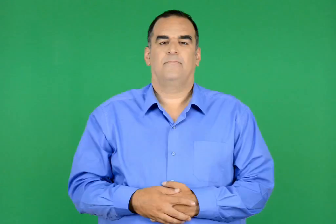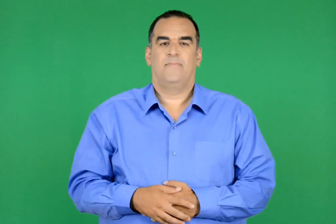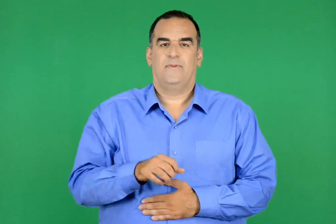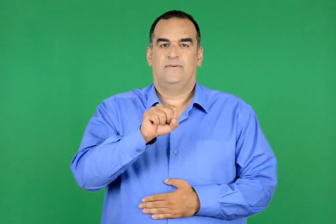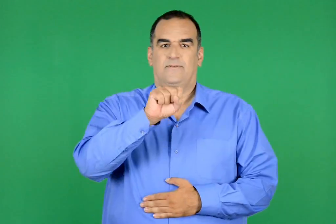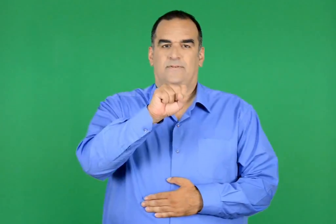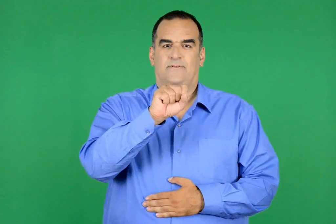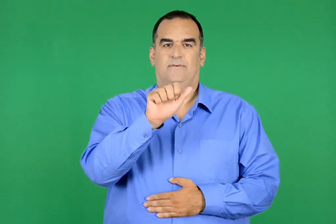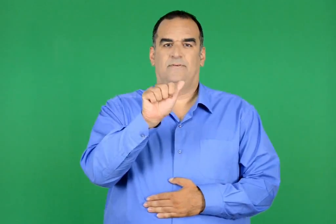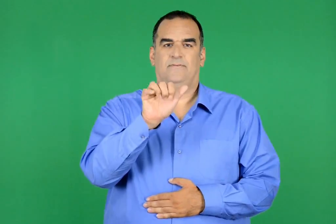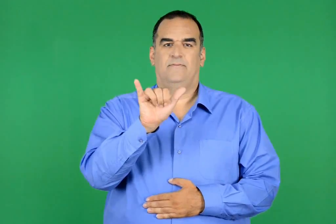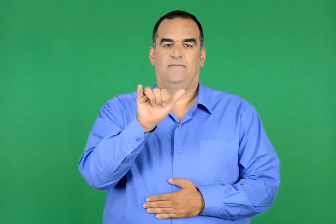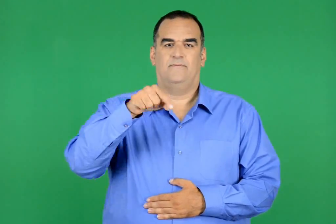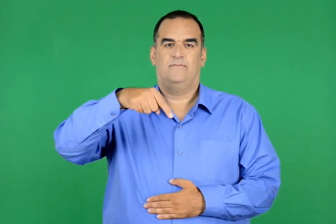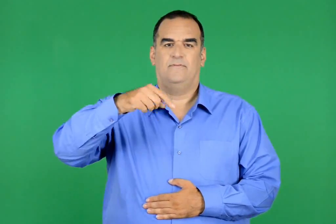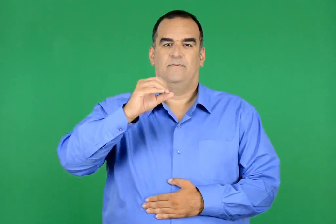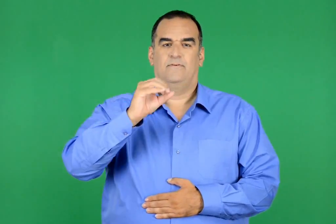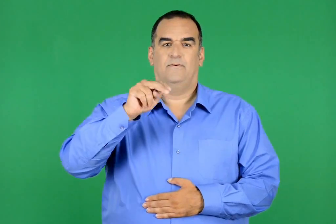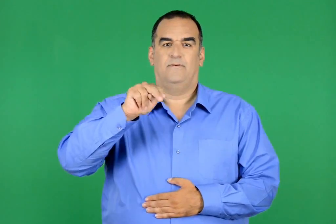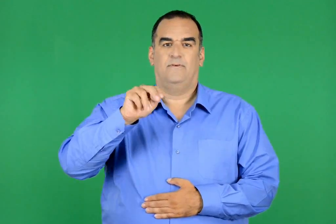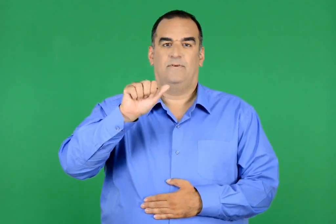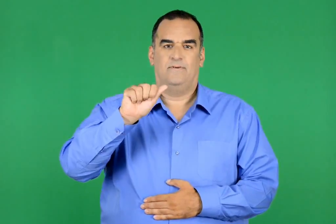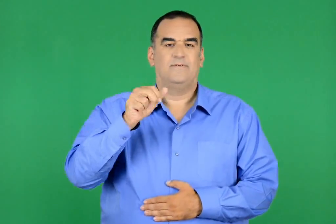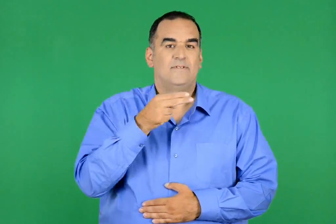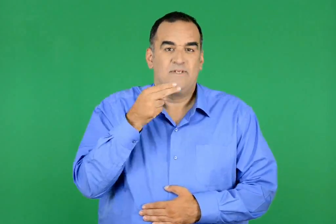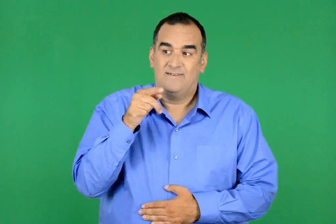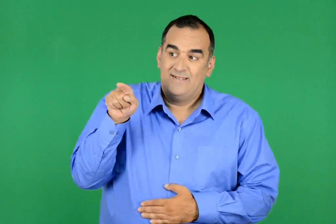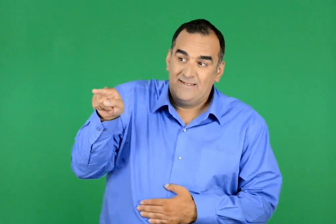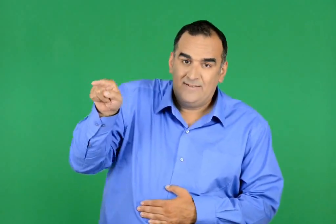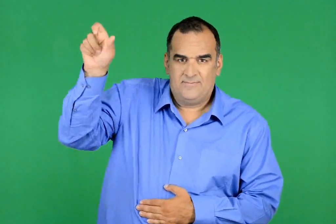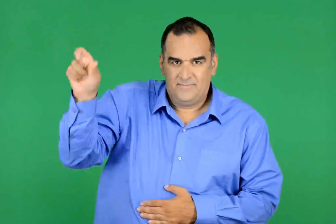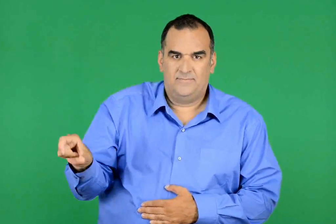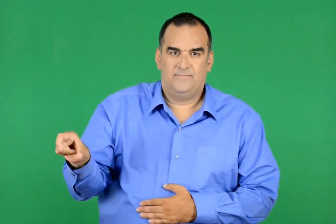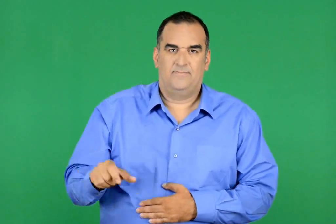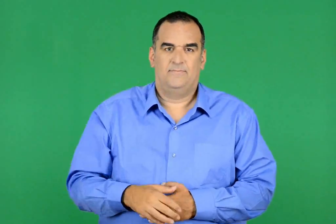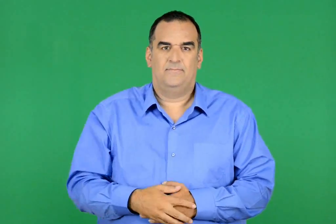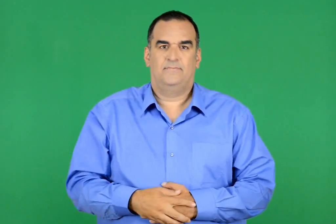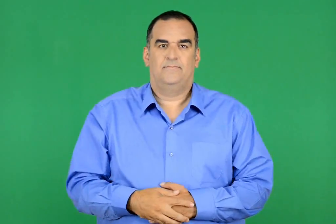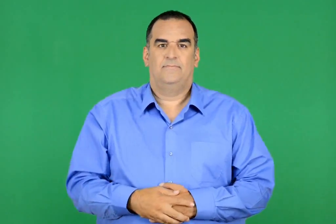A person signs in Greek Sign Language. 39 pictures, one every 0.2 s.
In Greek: σε αυτόνα σε αυτόν
